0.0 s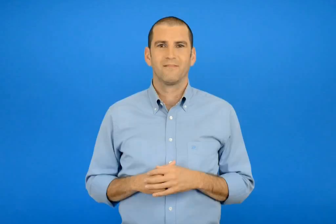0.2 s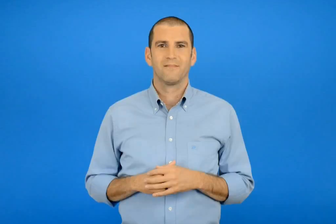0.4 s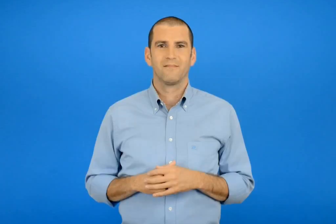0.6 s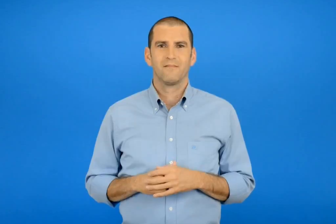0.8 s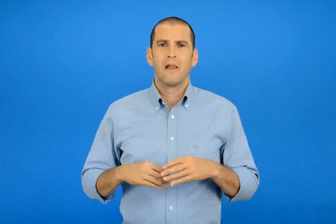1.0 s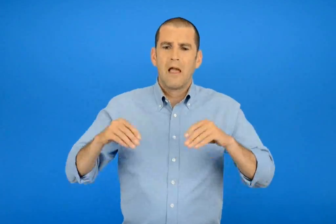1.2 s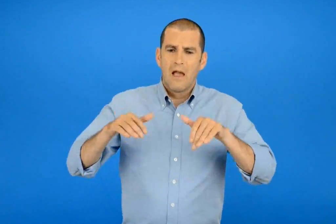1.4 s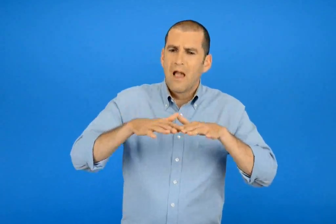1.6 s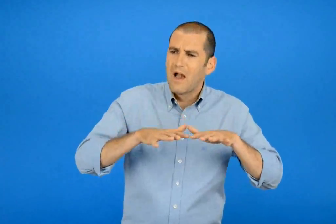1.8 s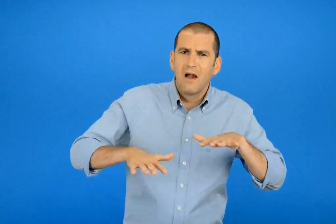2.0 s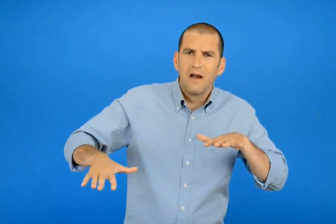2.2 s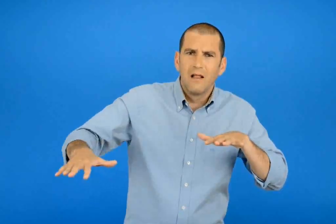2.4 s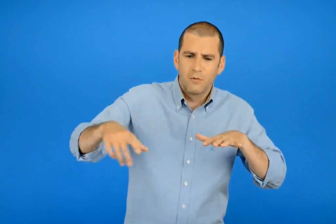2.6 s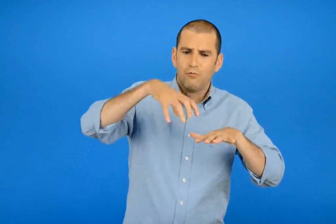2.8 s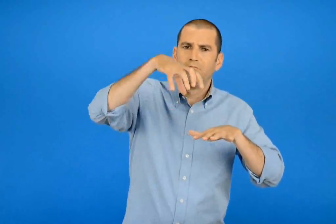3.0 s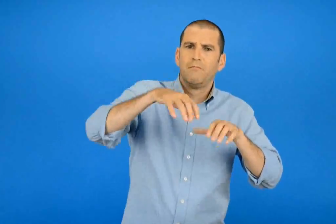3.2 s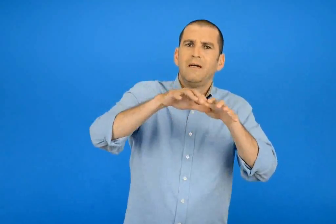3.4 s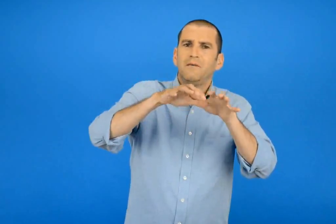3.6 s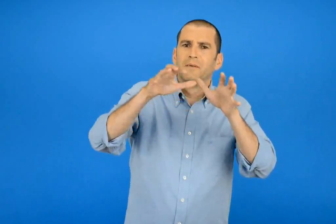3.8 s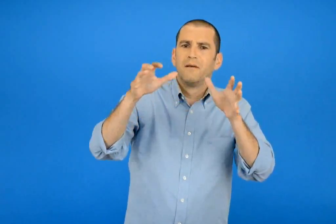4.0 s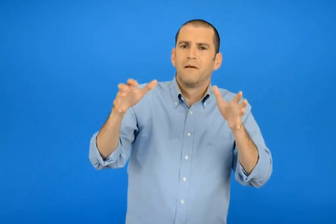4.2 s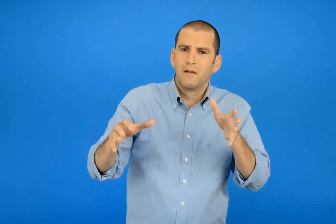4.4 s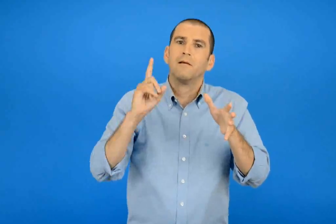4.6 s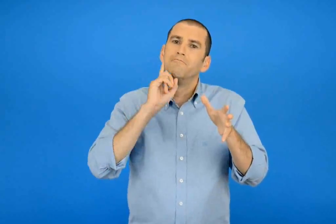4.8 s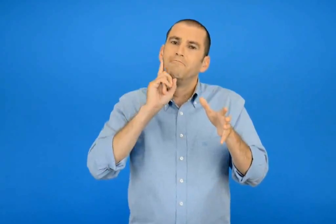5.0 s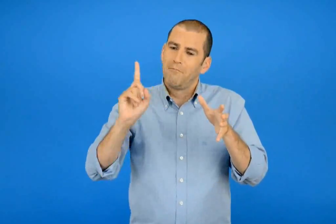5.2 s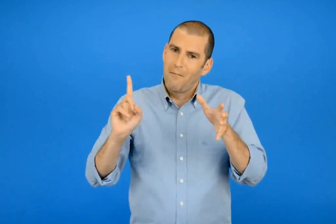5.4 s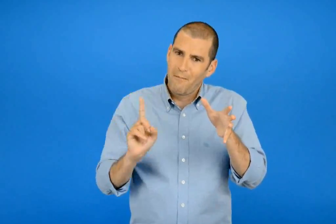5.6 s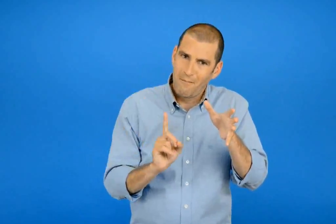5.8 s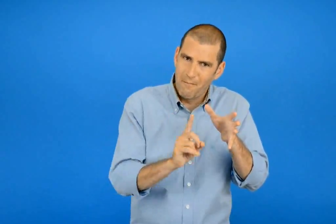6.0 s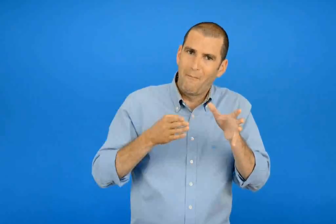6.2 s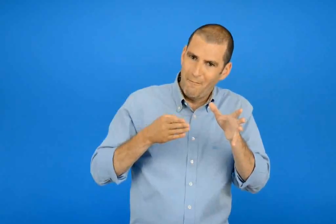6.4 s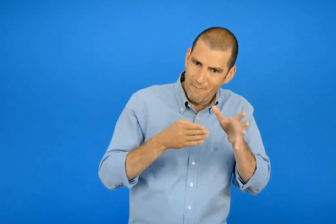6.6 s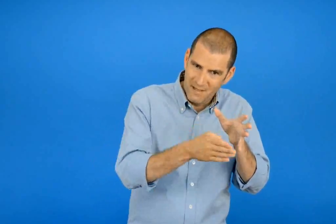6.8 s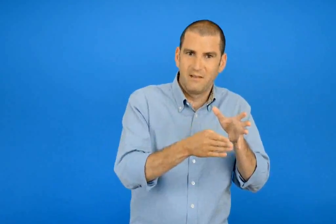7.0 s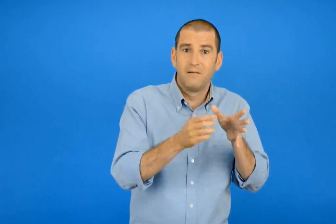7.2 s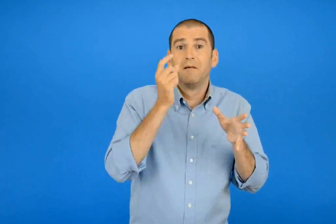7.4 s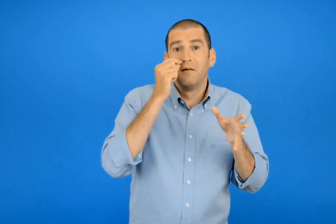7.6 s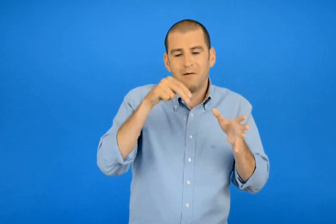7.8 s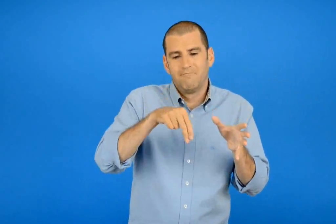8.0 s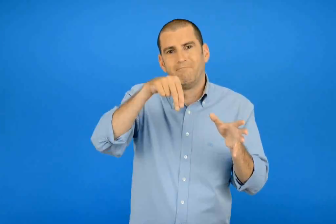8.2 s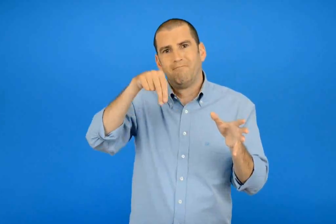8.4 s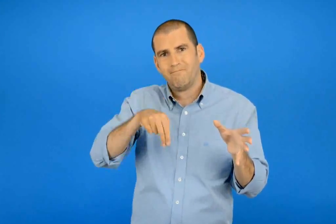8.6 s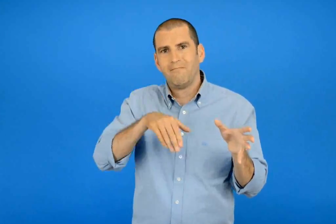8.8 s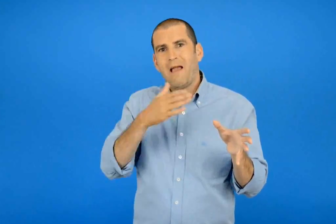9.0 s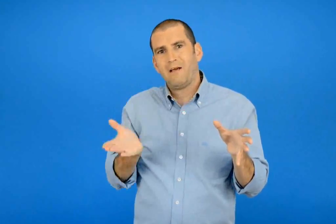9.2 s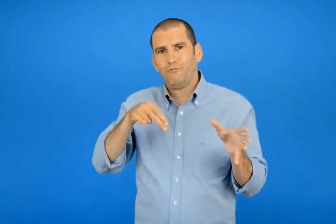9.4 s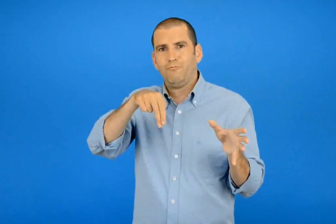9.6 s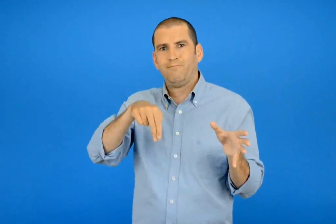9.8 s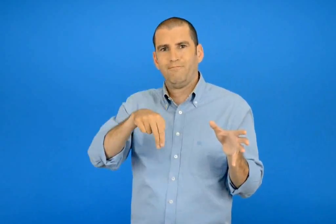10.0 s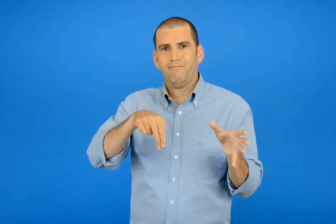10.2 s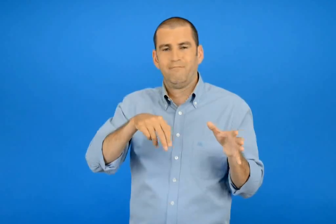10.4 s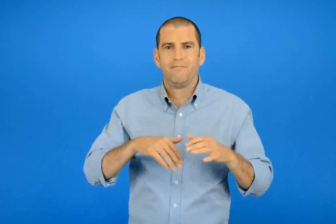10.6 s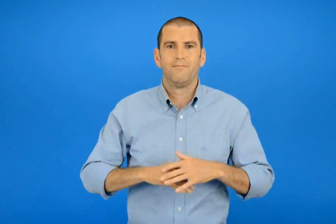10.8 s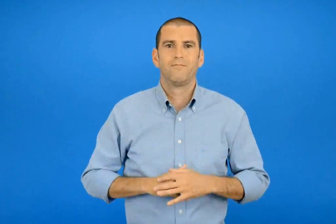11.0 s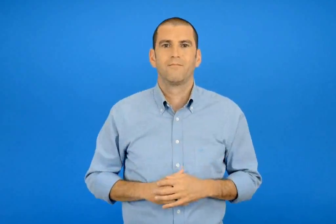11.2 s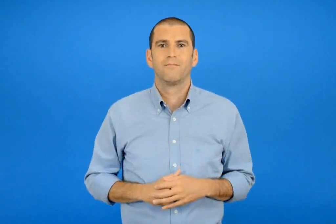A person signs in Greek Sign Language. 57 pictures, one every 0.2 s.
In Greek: η γυναικά μπήκε σε μια σπηλιά της ερήμου ο άντρας στάθηκε απέξω
